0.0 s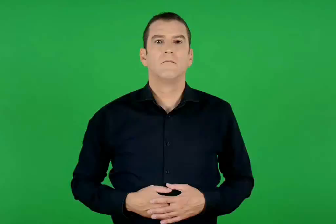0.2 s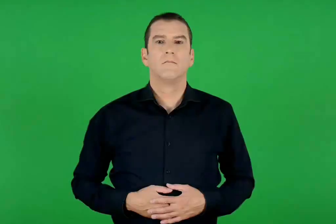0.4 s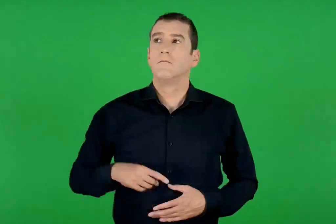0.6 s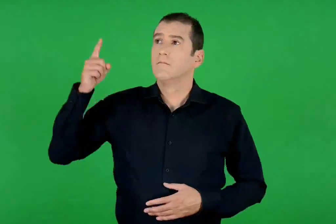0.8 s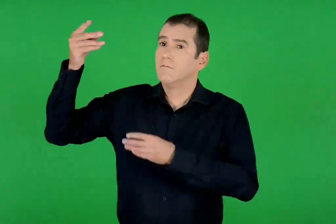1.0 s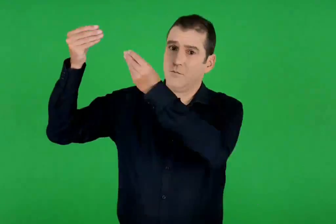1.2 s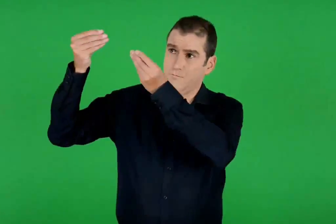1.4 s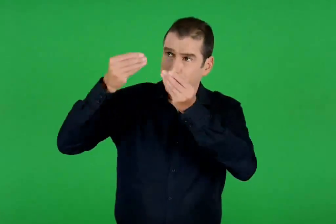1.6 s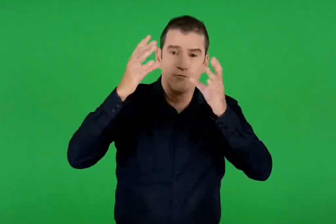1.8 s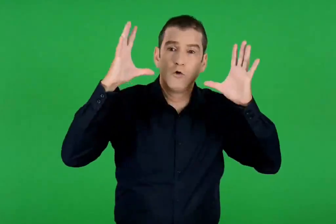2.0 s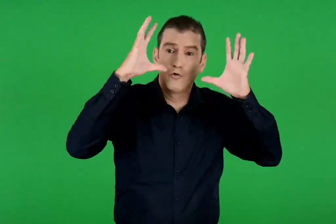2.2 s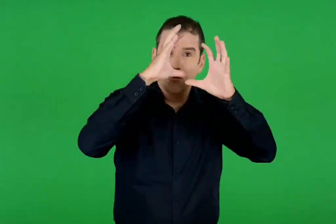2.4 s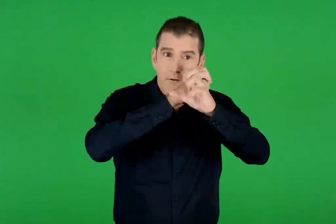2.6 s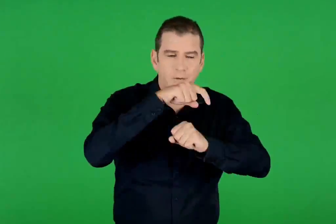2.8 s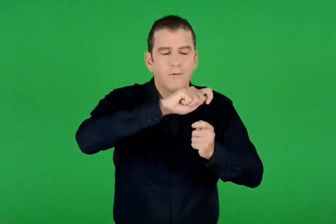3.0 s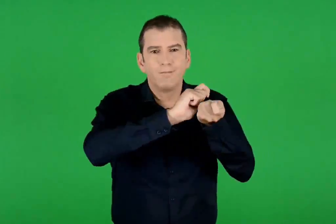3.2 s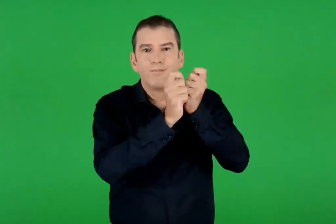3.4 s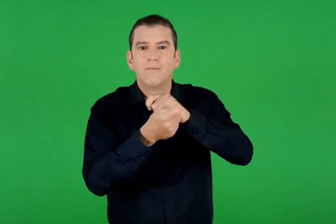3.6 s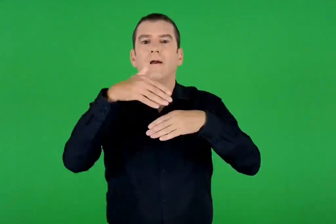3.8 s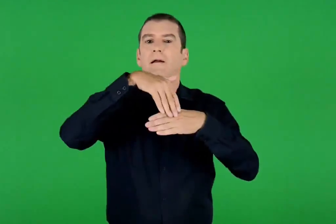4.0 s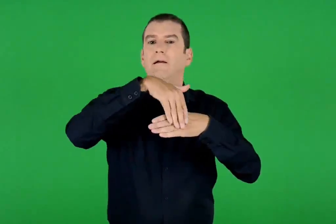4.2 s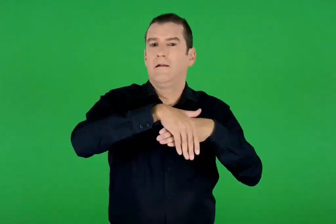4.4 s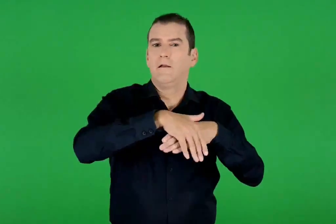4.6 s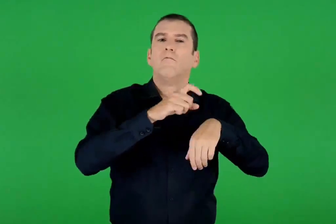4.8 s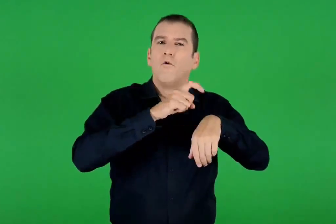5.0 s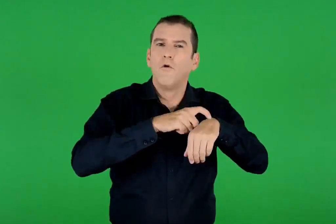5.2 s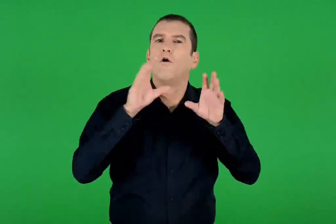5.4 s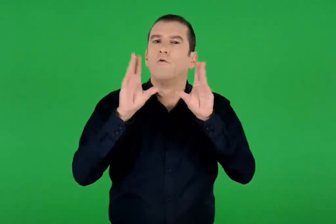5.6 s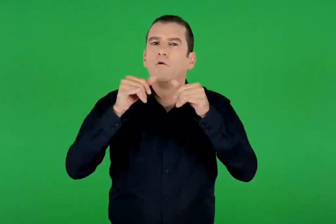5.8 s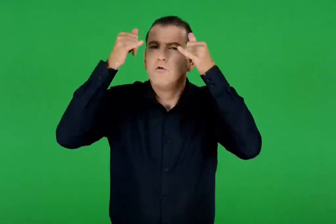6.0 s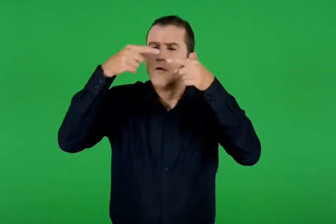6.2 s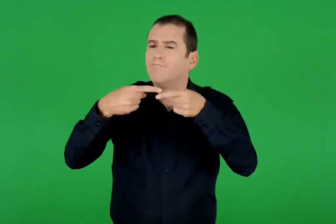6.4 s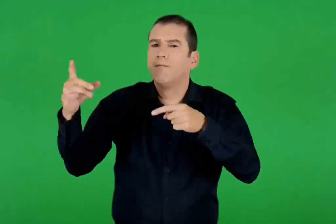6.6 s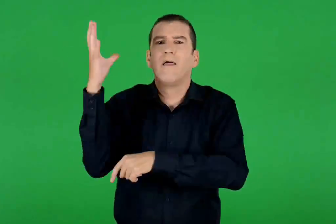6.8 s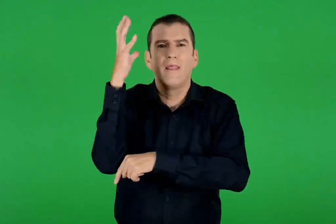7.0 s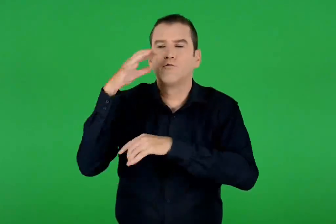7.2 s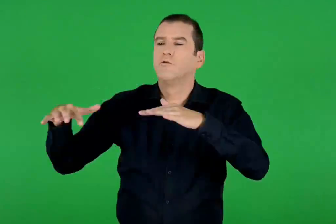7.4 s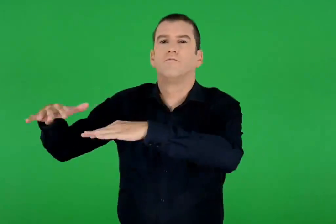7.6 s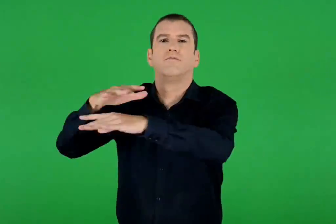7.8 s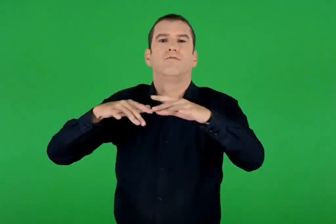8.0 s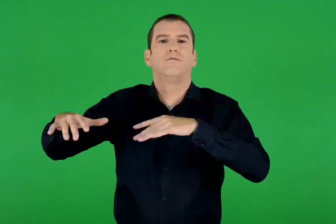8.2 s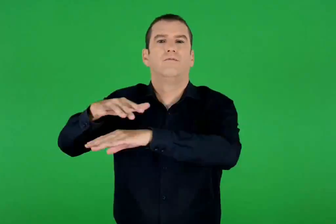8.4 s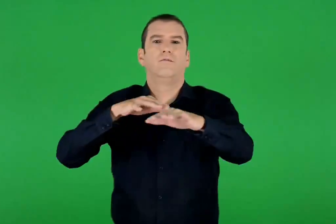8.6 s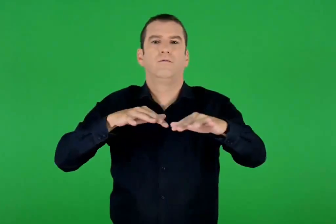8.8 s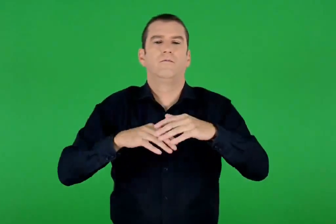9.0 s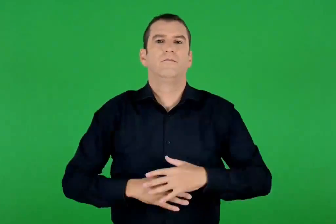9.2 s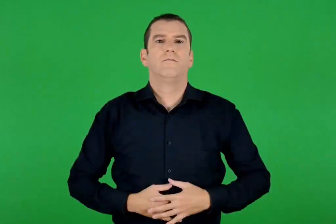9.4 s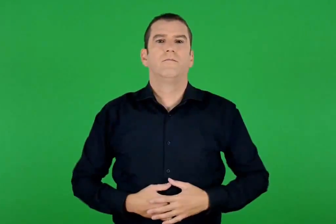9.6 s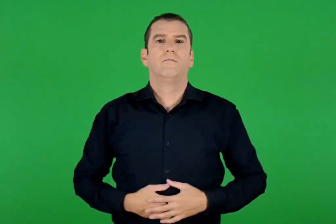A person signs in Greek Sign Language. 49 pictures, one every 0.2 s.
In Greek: φέρνεις σκοτάδι και γίνεται νύχτα , ώρα όπου όλα τριγυρνούν τα ζωντανά του δάσους
